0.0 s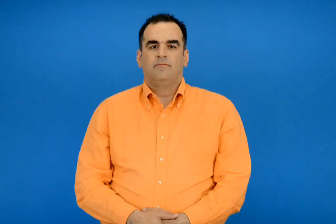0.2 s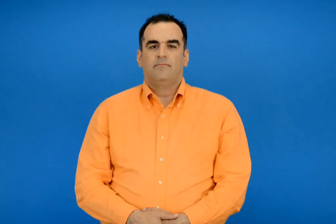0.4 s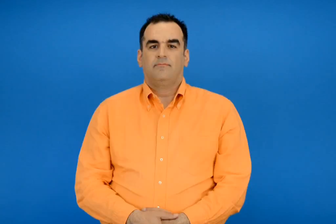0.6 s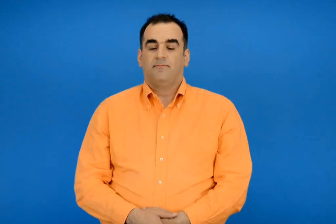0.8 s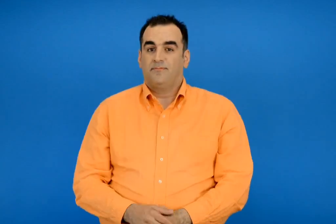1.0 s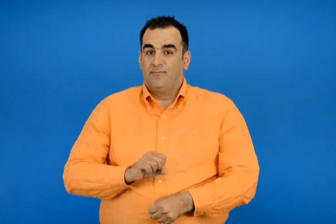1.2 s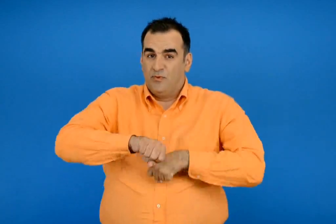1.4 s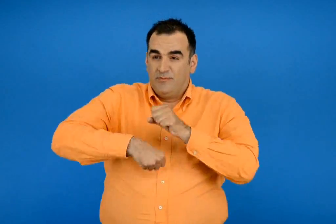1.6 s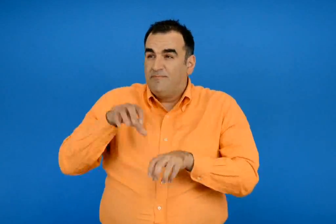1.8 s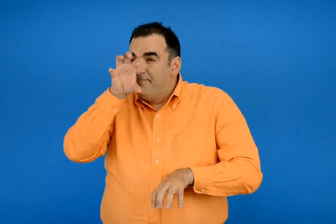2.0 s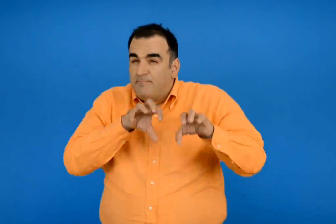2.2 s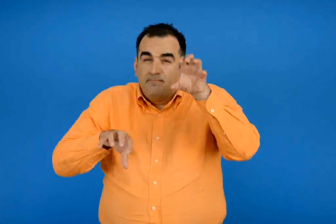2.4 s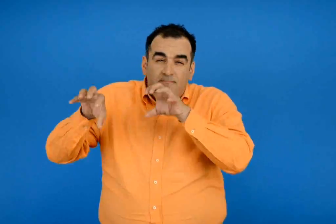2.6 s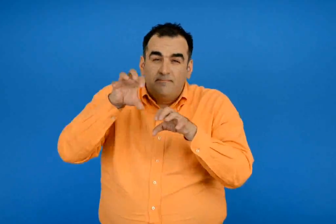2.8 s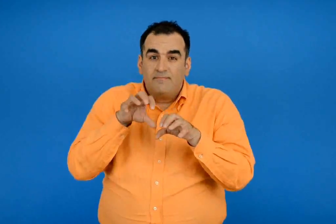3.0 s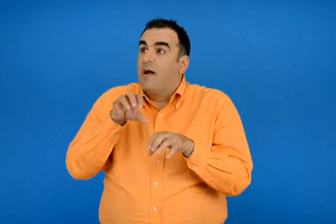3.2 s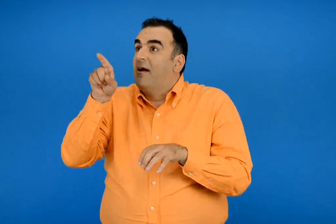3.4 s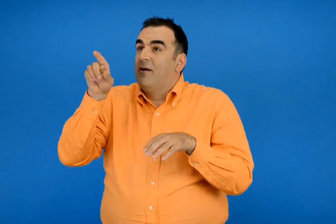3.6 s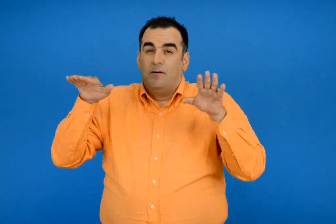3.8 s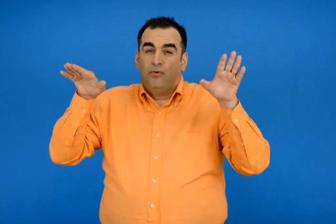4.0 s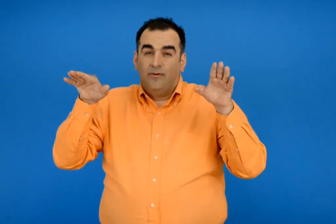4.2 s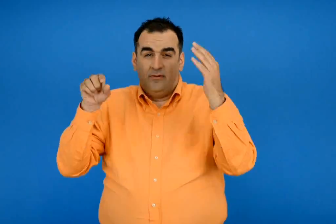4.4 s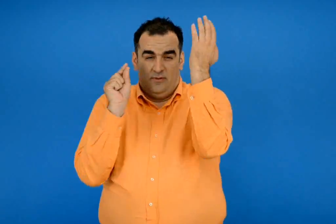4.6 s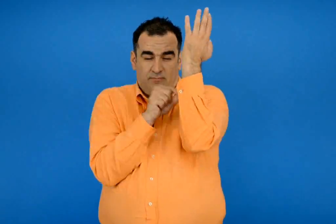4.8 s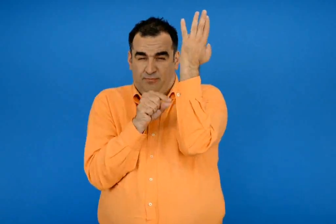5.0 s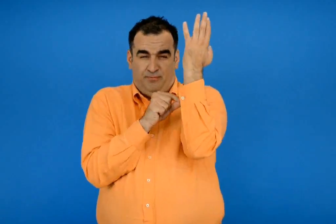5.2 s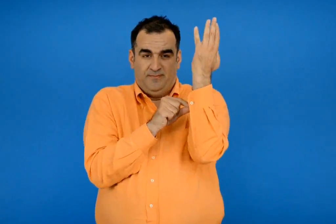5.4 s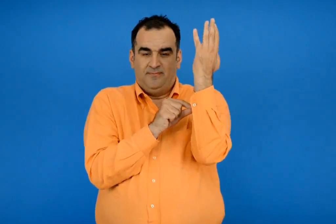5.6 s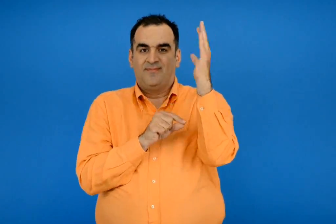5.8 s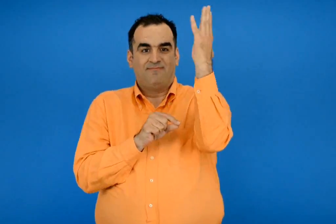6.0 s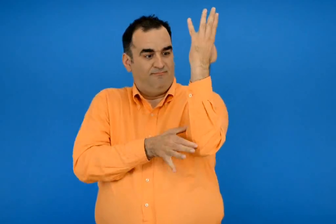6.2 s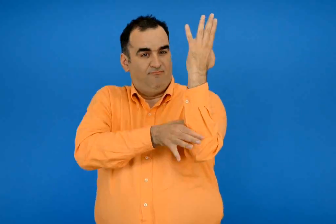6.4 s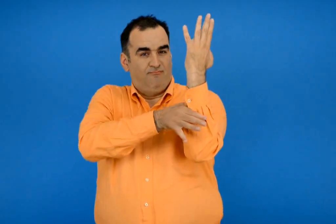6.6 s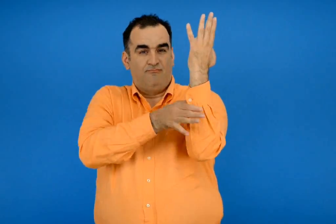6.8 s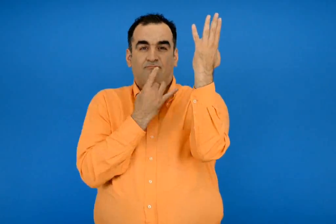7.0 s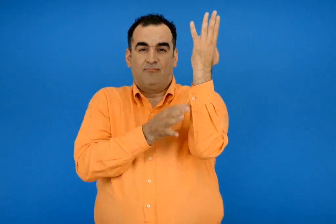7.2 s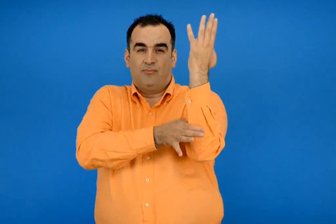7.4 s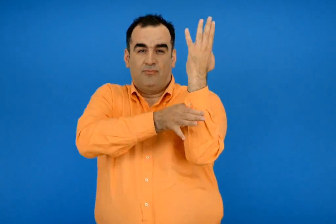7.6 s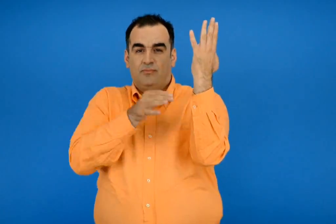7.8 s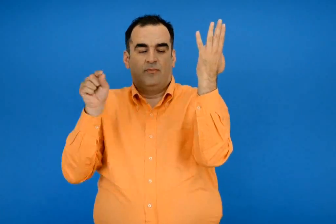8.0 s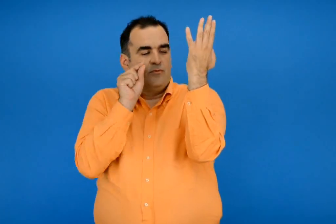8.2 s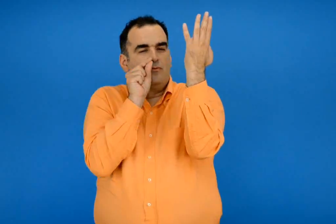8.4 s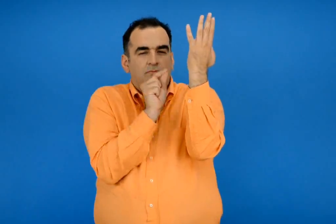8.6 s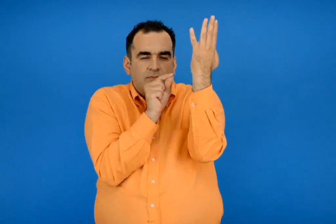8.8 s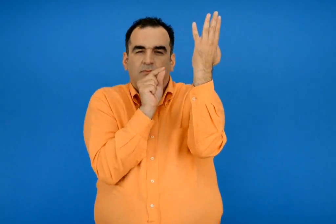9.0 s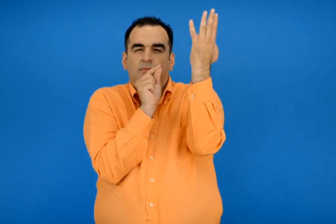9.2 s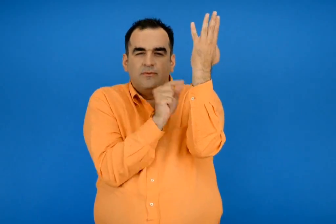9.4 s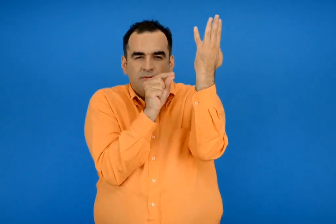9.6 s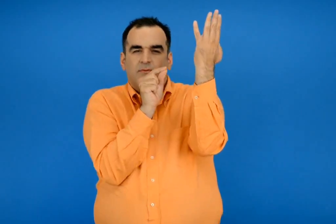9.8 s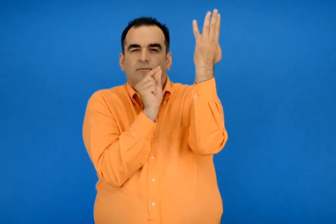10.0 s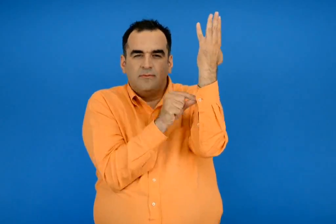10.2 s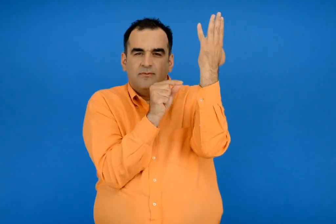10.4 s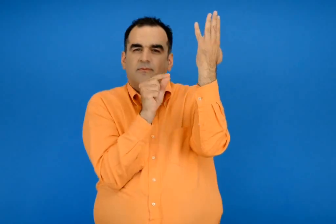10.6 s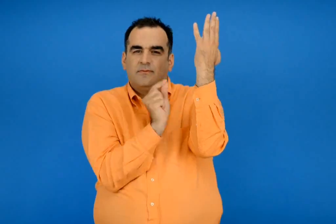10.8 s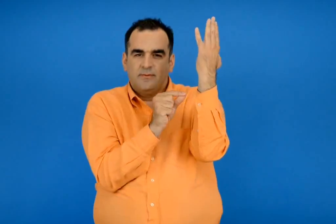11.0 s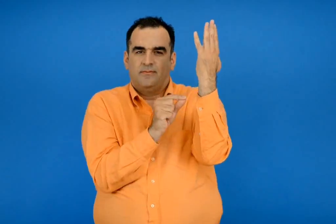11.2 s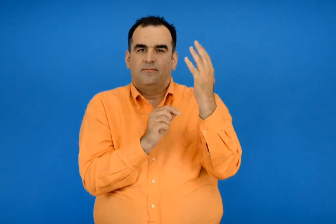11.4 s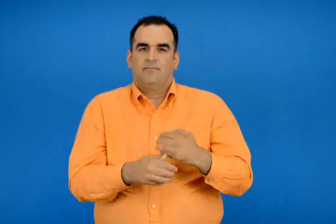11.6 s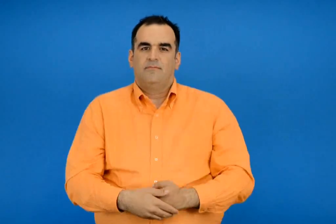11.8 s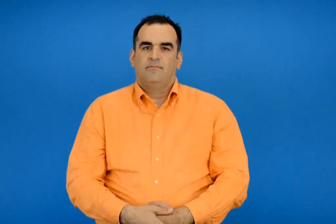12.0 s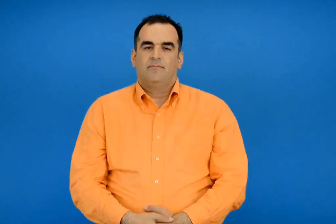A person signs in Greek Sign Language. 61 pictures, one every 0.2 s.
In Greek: προσπαθήσαμε να βρούμε το δρυοκολάπτη που χτυπούσε ρυθμικά με το ράμφος τον κορμό ενός δέντρου
